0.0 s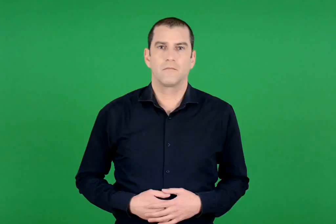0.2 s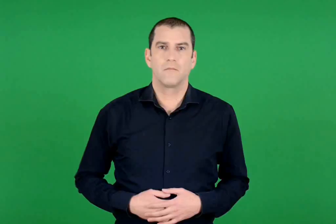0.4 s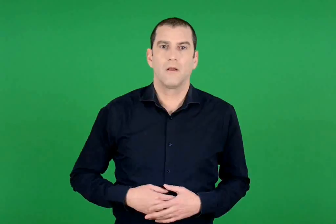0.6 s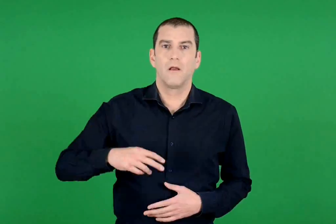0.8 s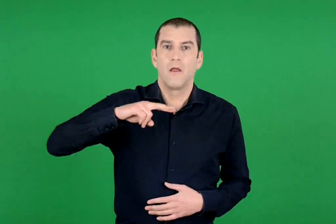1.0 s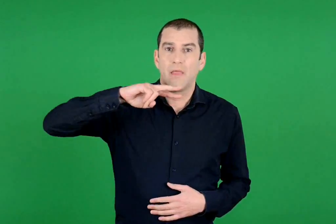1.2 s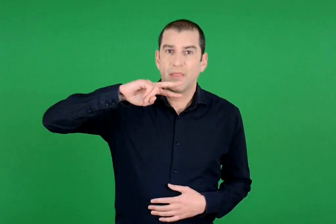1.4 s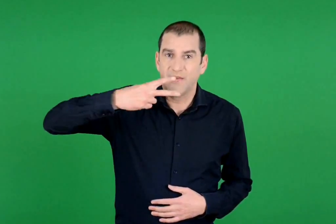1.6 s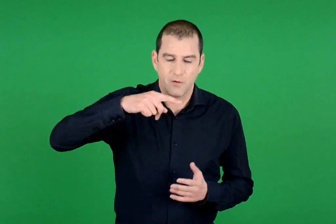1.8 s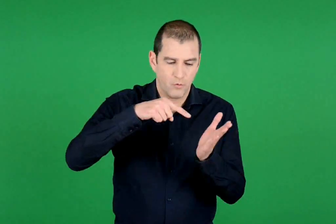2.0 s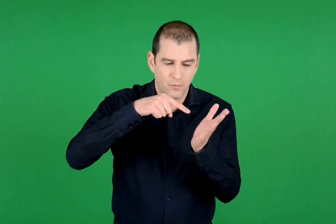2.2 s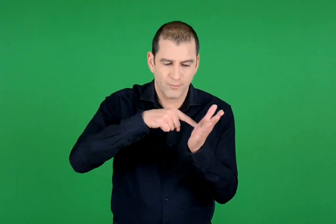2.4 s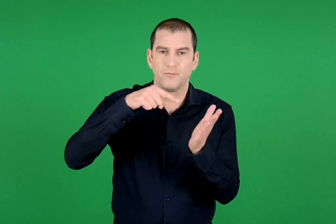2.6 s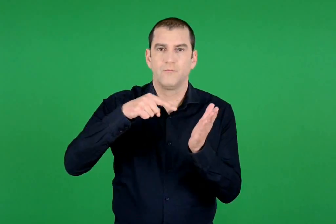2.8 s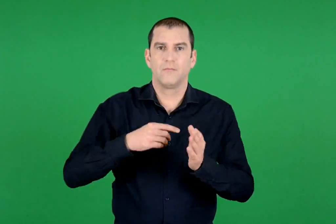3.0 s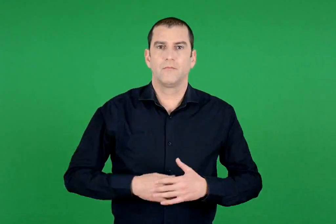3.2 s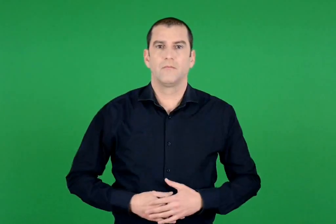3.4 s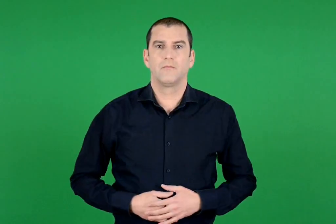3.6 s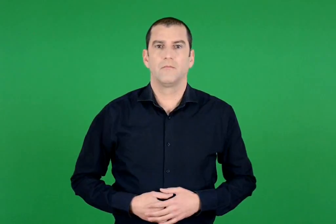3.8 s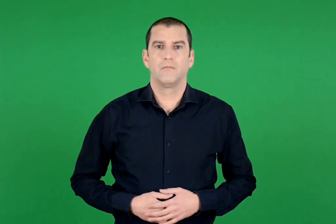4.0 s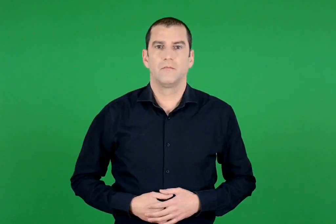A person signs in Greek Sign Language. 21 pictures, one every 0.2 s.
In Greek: 2ο πλήκτρο
